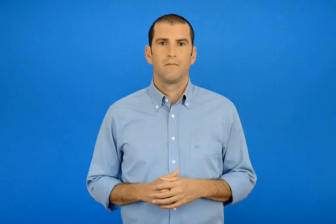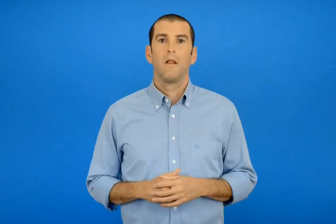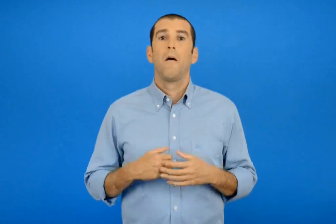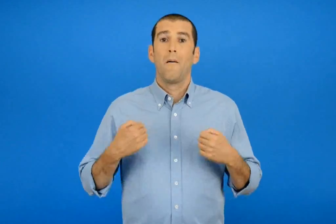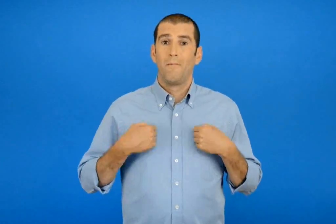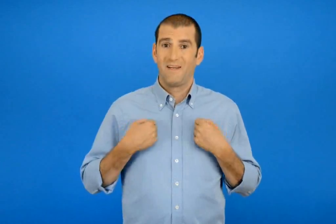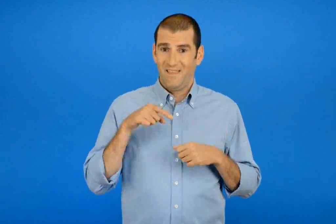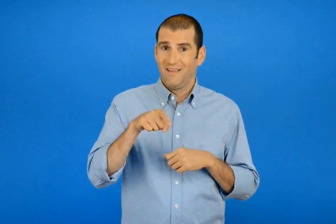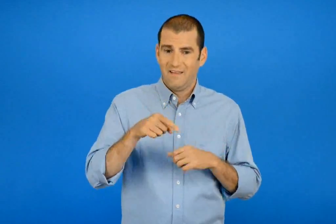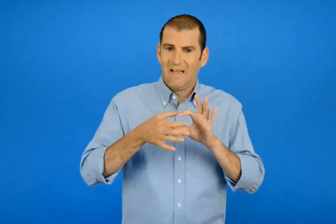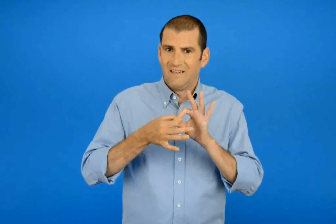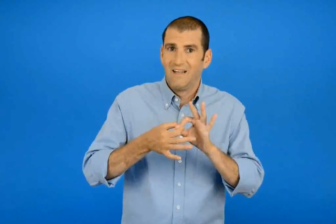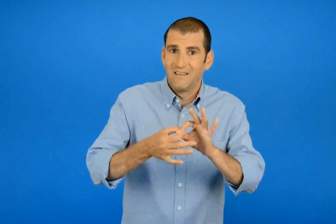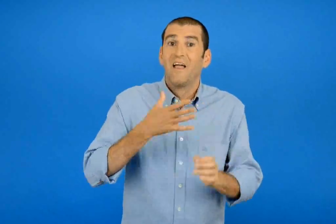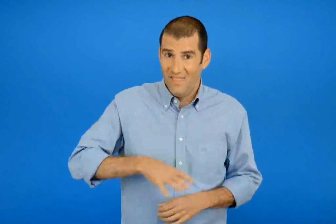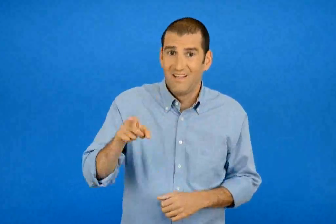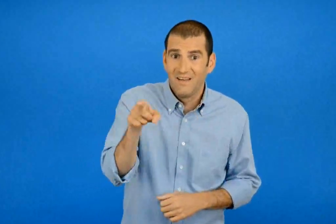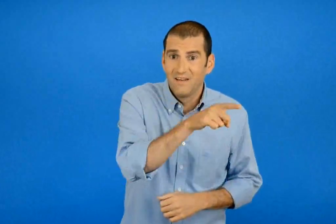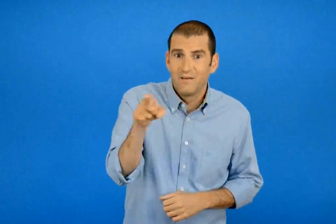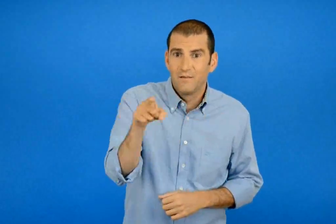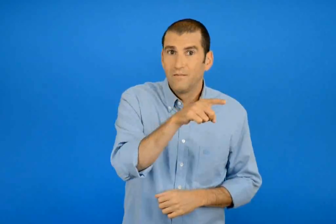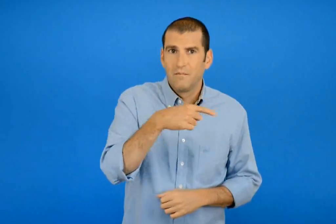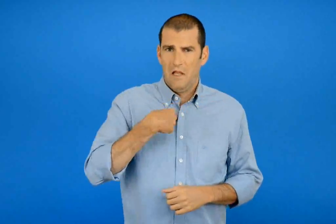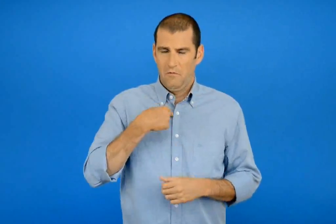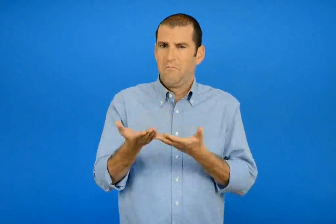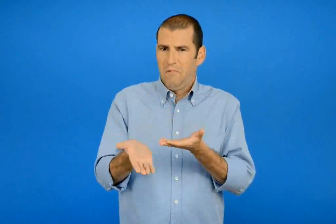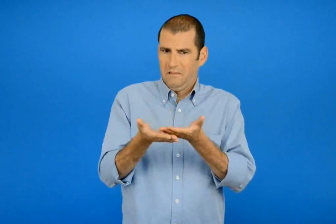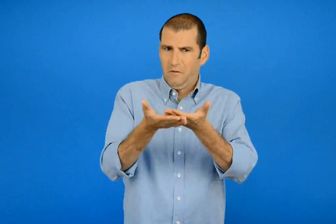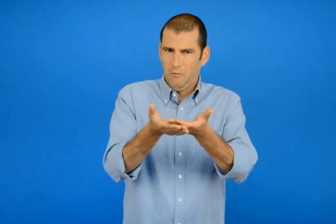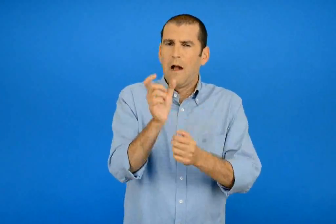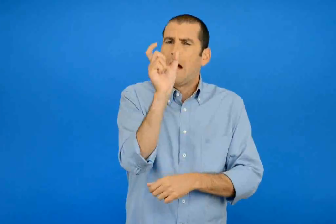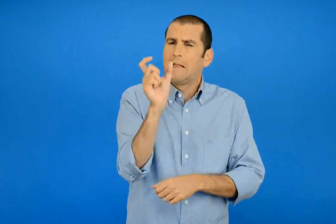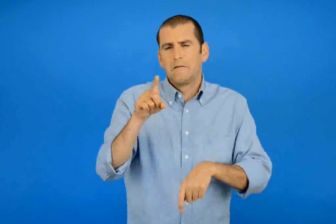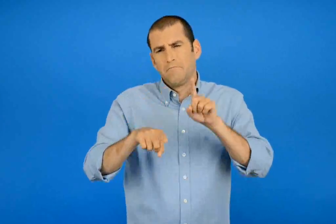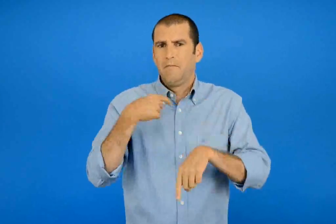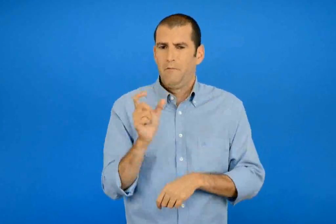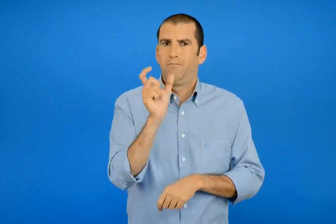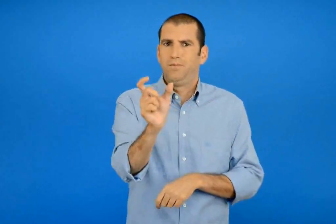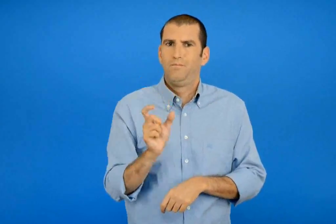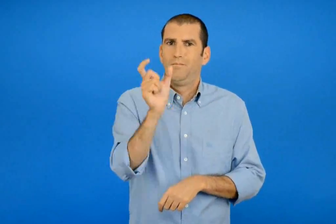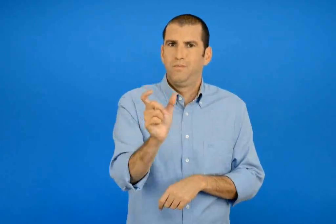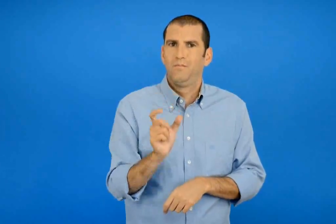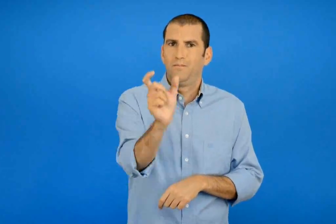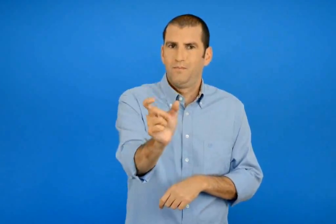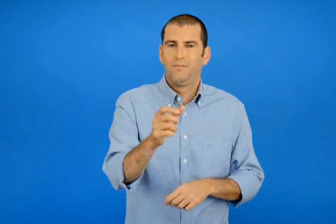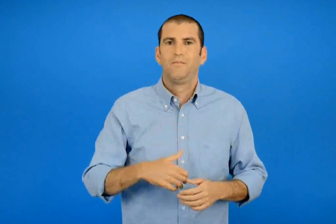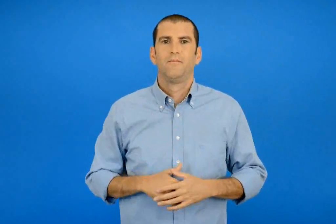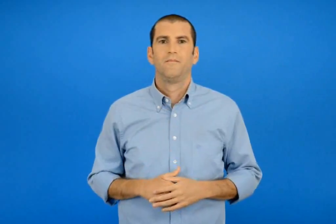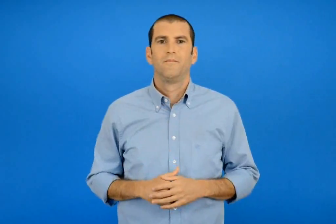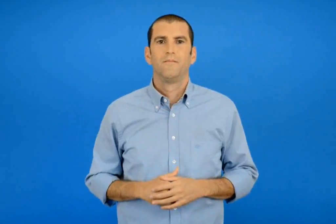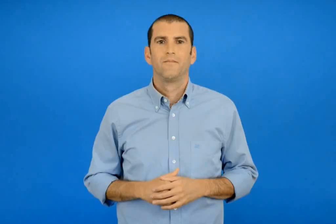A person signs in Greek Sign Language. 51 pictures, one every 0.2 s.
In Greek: θέλετε να συνεχίσετε το παιχνίδι ; για να σας βοηθήσω σας δίνω μερικές λέξεις
